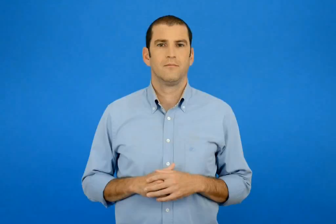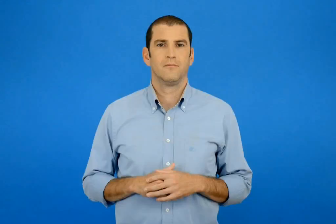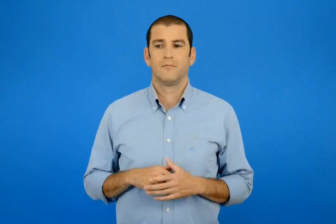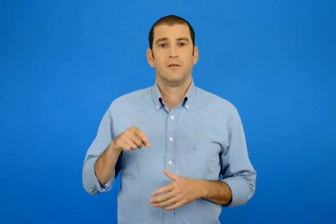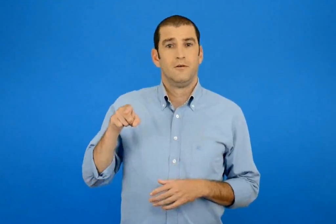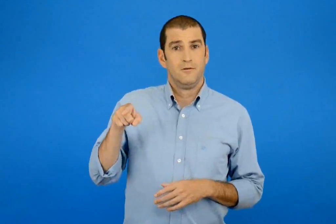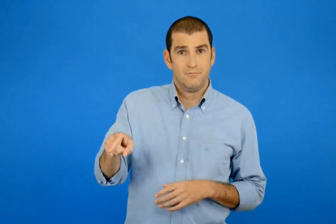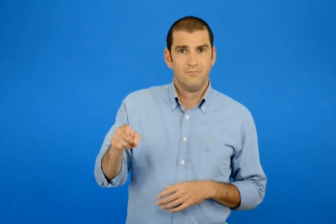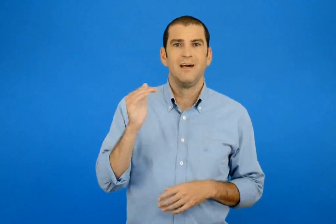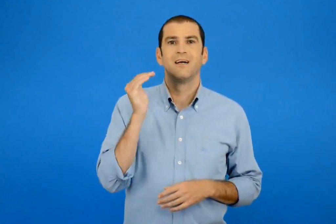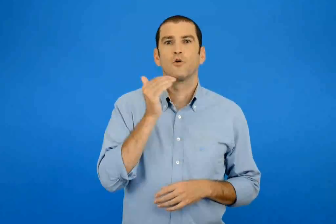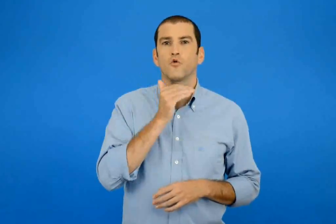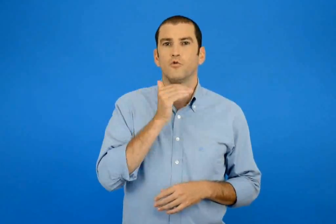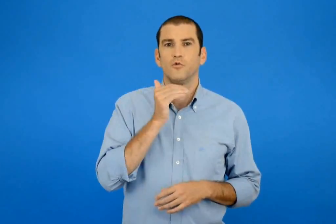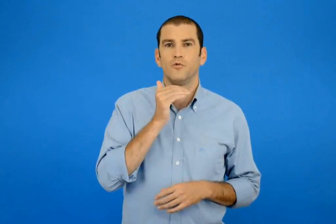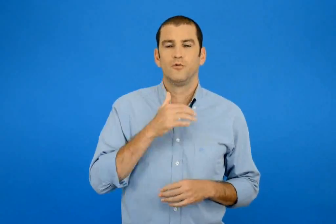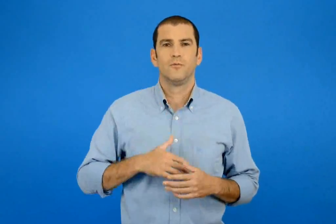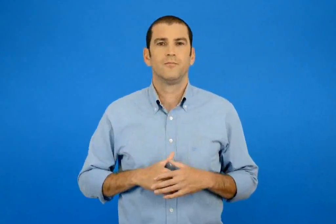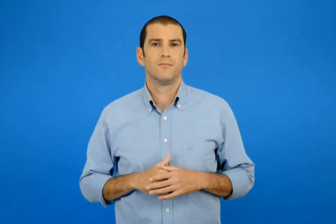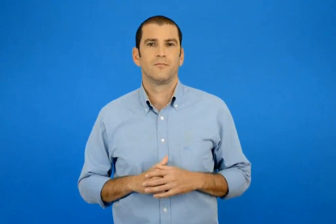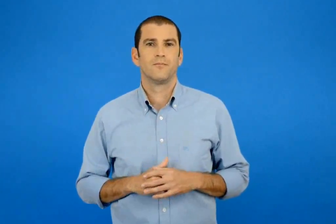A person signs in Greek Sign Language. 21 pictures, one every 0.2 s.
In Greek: γρήγορος
